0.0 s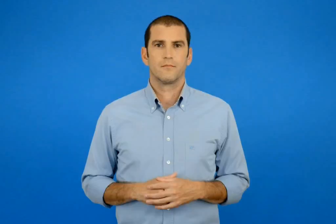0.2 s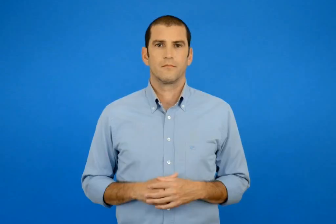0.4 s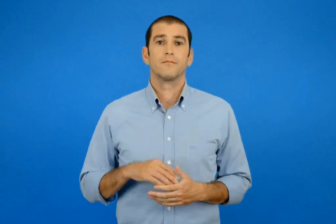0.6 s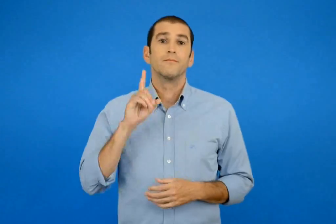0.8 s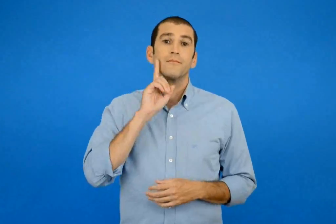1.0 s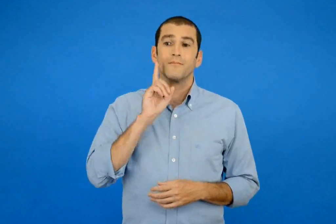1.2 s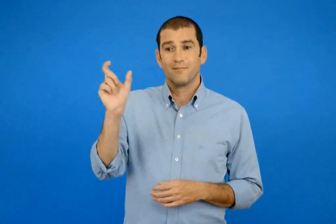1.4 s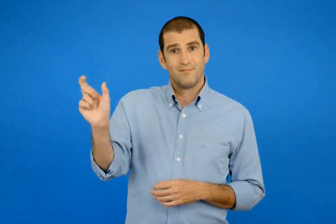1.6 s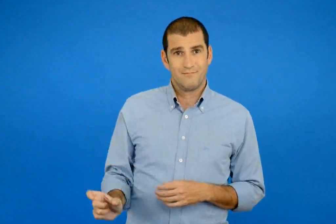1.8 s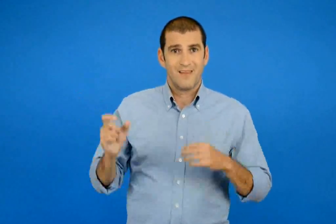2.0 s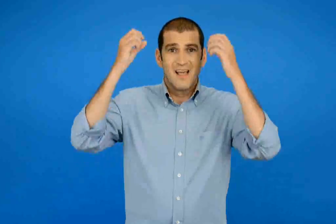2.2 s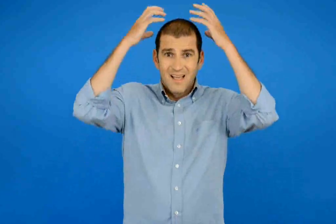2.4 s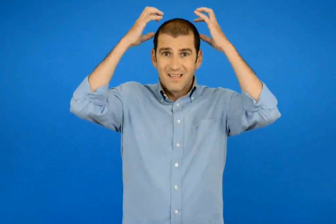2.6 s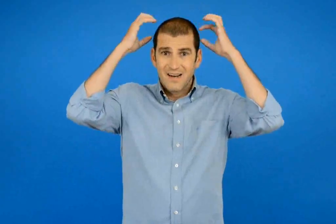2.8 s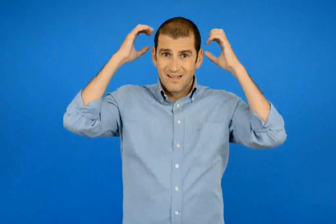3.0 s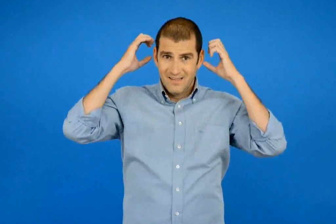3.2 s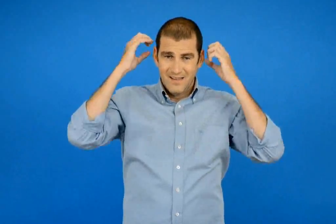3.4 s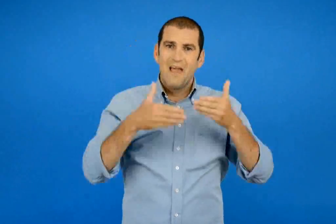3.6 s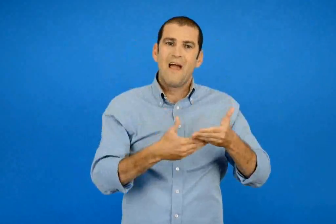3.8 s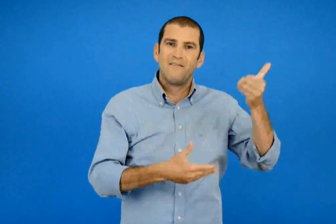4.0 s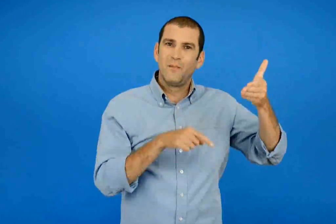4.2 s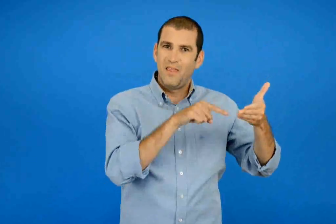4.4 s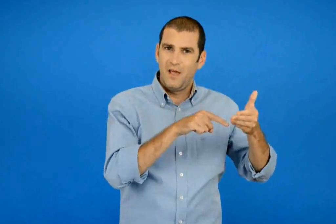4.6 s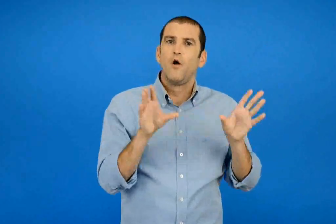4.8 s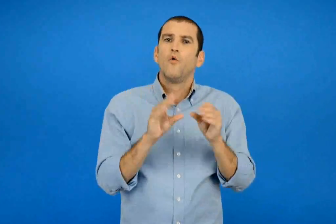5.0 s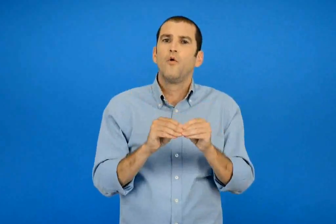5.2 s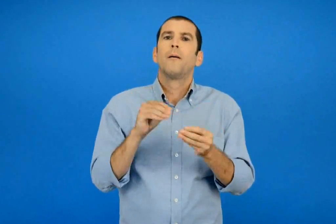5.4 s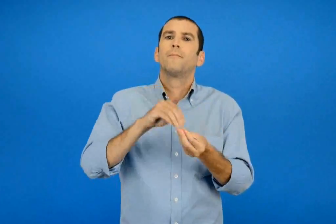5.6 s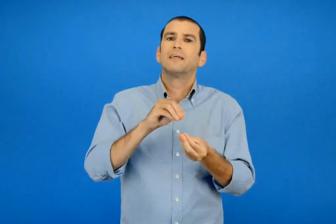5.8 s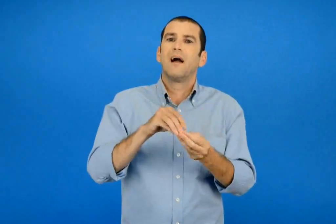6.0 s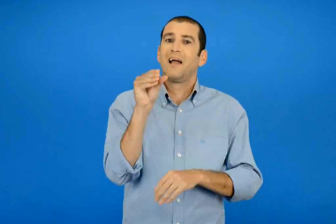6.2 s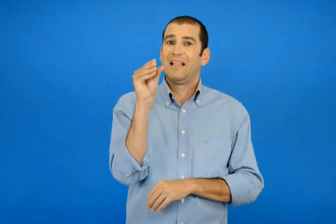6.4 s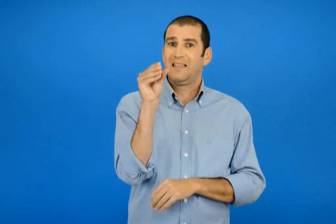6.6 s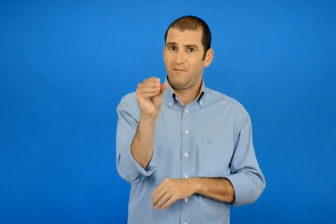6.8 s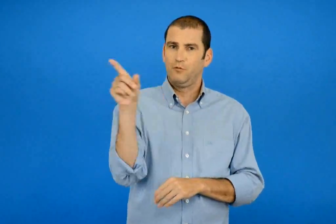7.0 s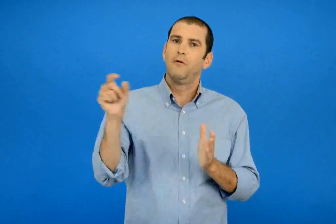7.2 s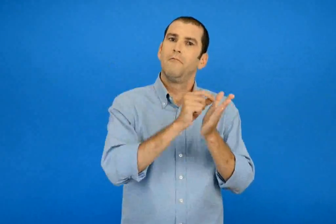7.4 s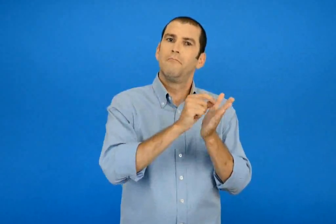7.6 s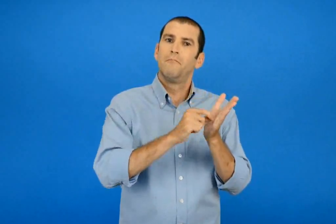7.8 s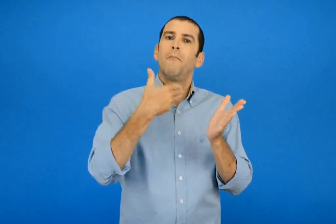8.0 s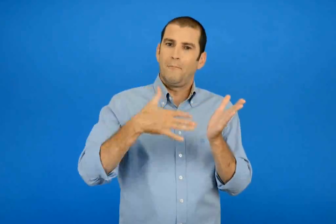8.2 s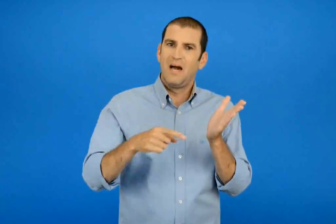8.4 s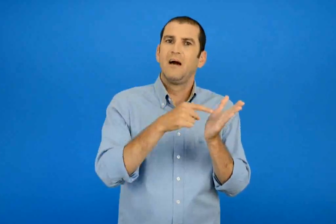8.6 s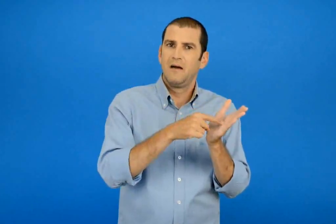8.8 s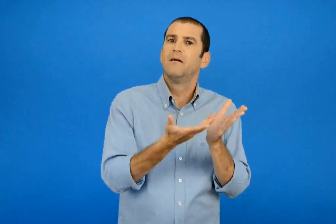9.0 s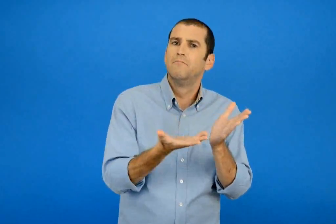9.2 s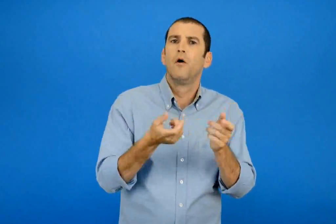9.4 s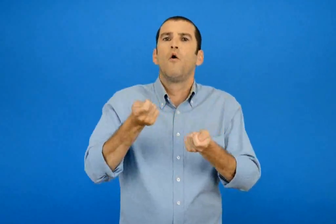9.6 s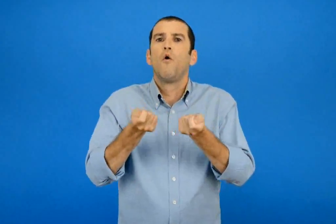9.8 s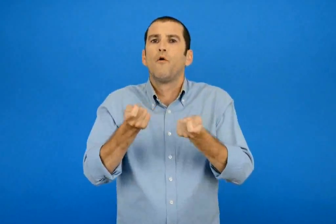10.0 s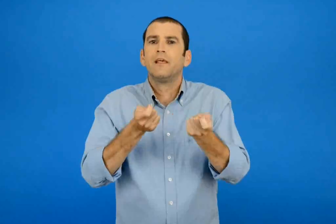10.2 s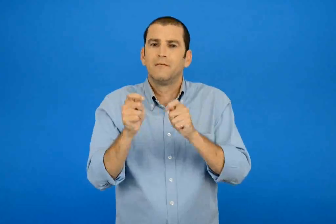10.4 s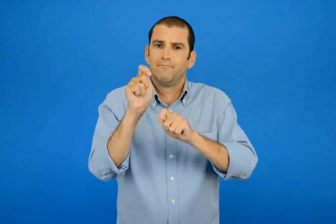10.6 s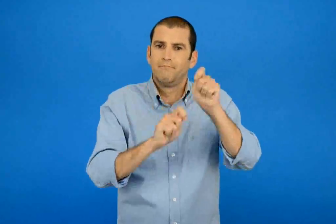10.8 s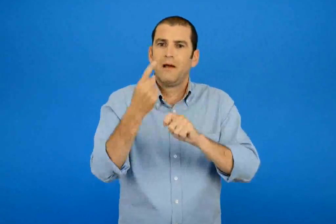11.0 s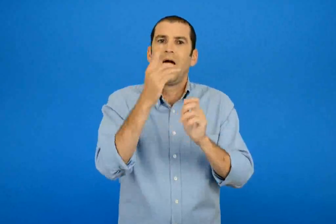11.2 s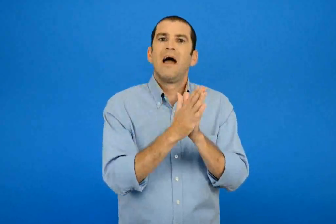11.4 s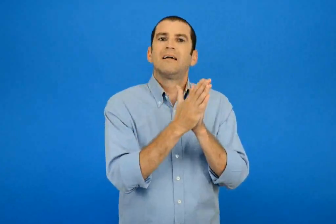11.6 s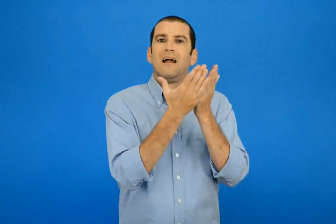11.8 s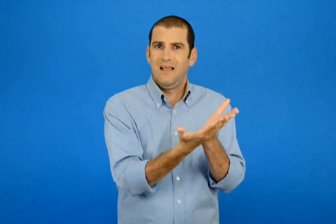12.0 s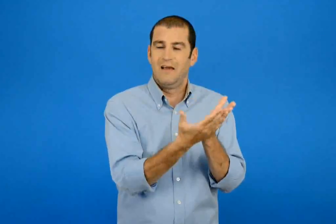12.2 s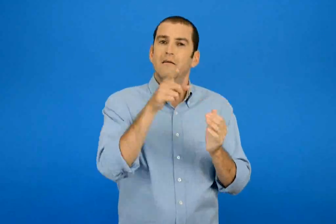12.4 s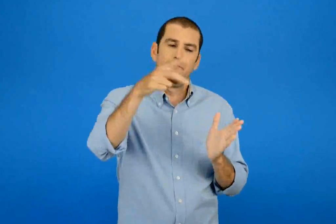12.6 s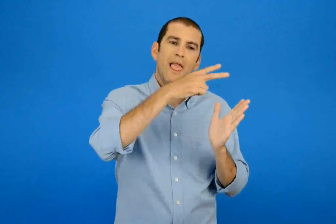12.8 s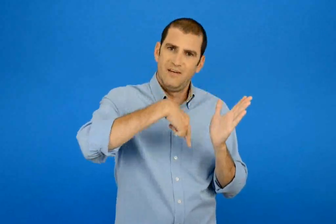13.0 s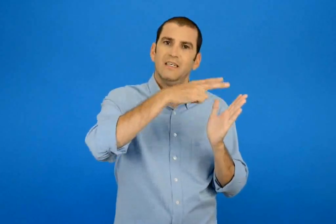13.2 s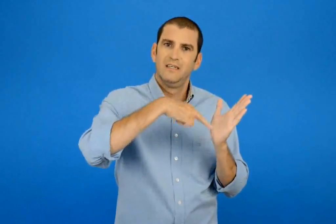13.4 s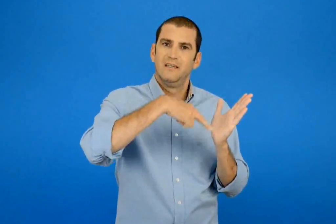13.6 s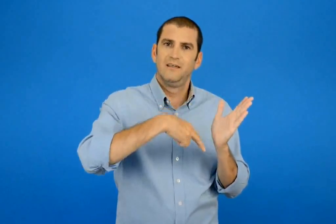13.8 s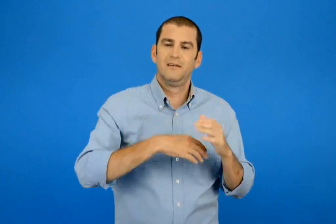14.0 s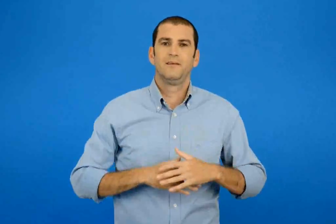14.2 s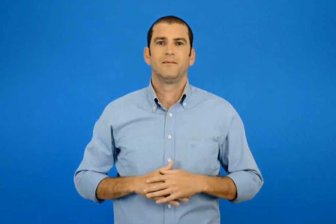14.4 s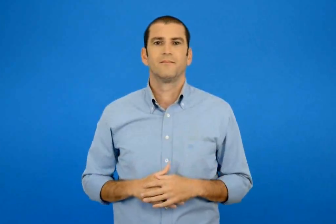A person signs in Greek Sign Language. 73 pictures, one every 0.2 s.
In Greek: διάβασε τις οδηγίες κατασκευής μιας κάρτας τις οποίες έγραψε η γαληνή για το πασχαλινό τεύχος της εφημερίδας τους
